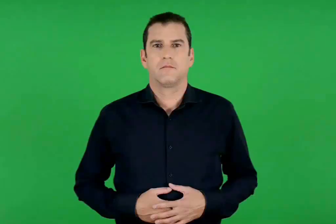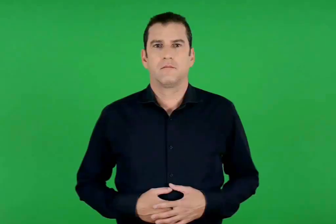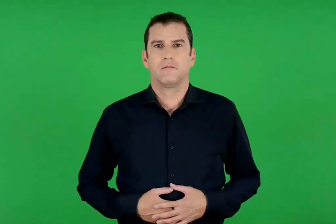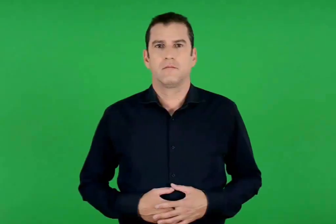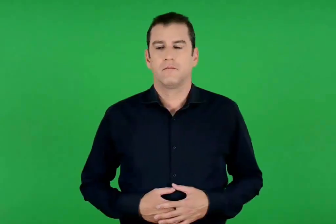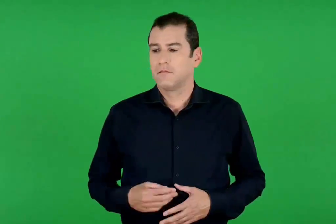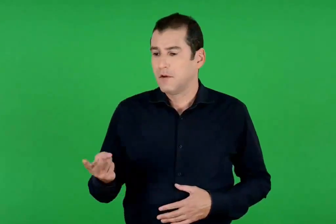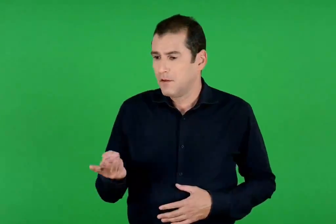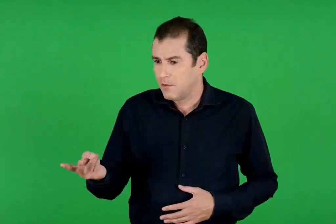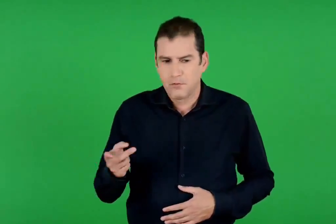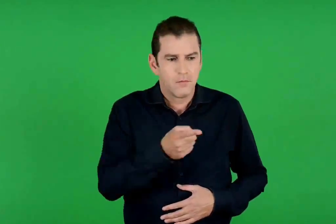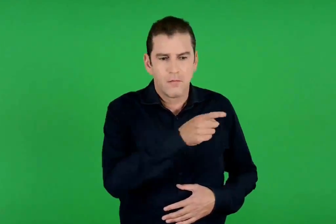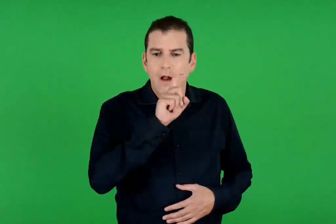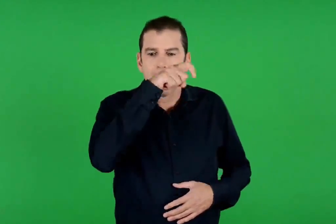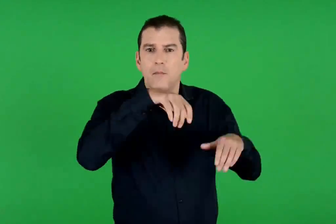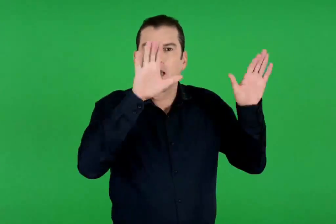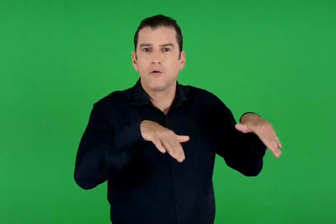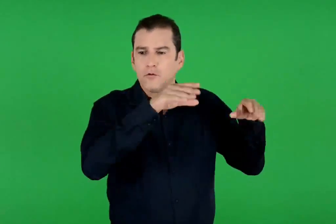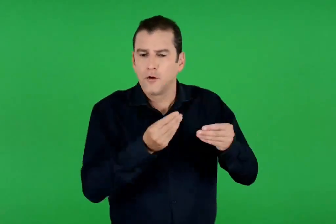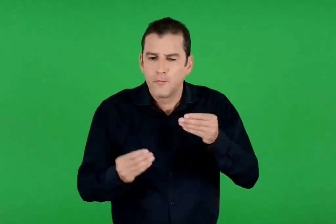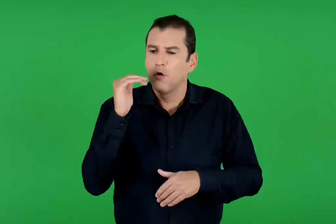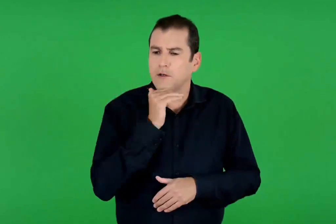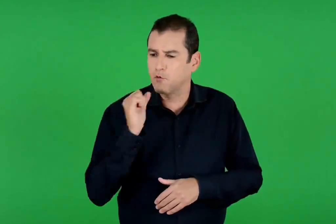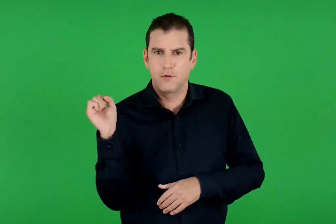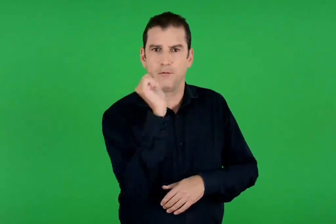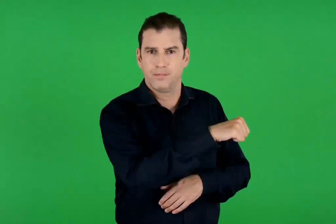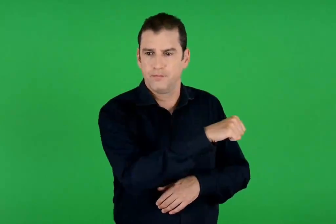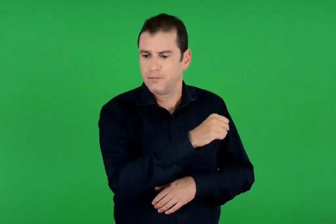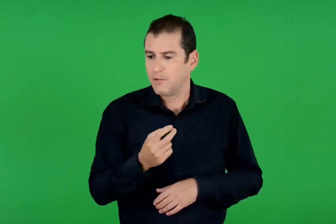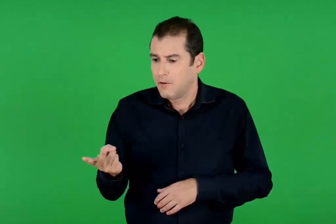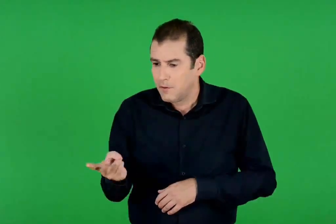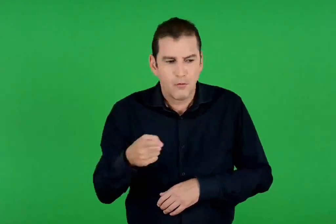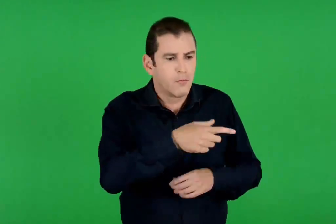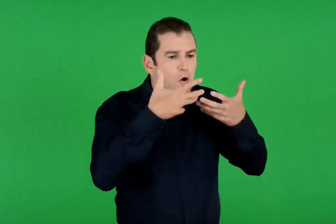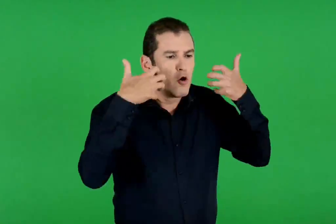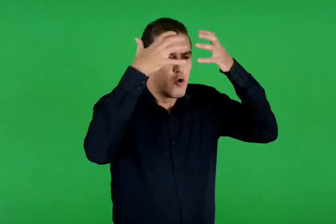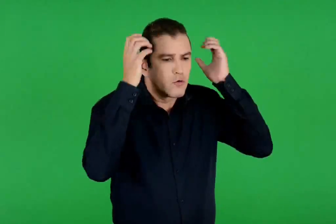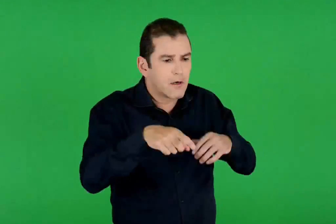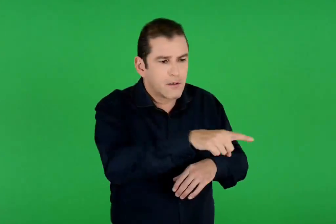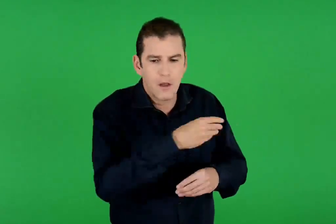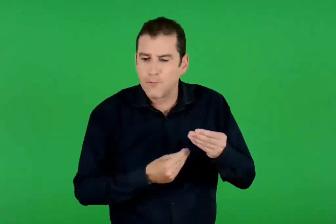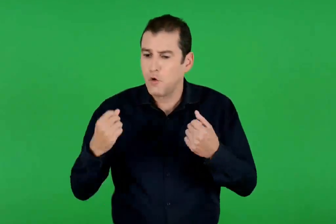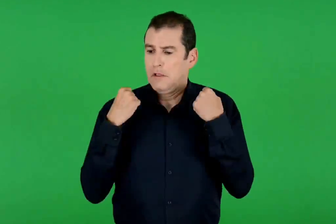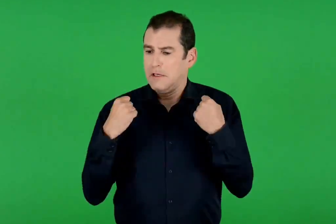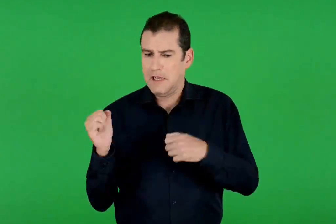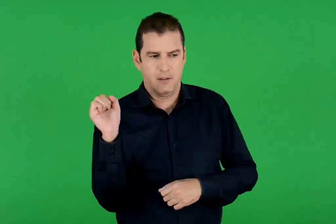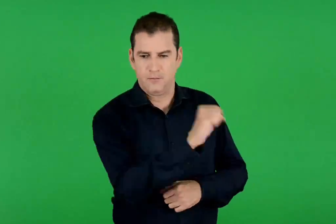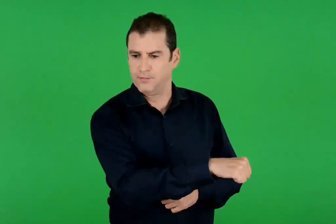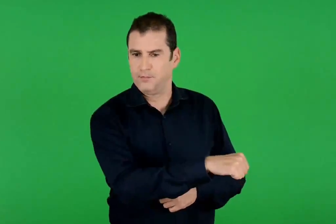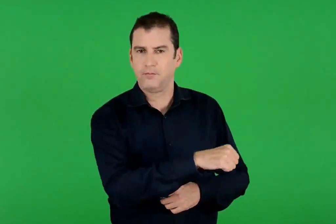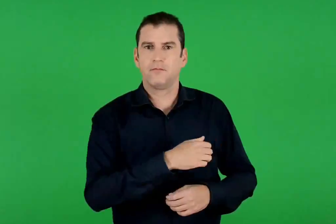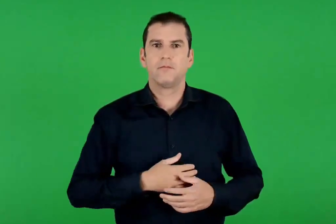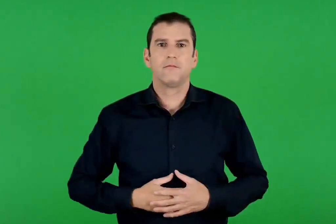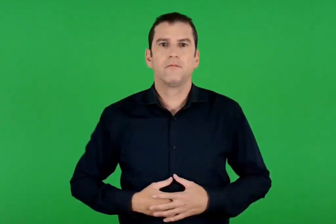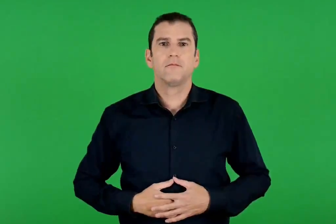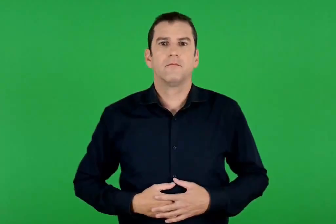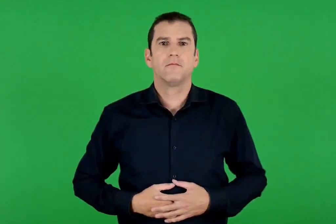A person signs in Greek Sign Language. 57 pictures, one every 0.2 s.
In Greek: πιο γρήγοροι από τους αετούς και πιο γενναίοι από τα λιοντάρια εμείς
